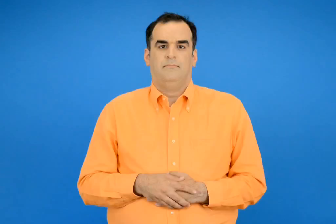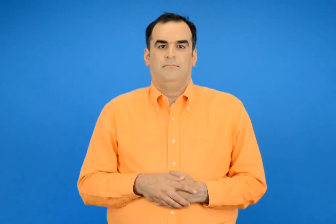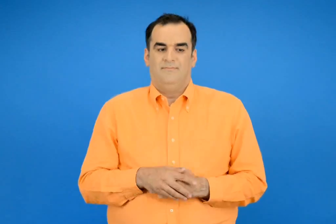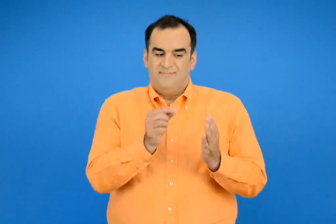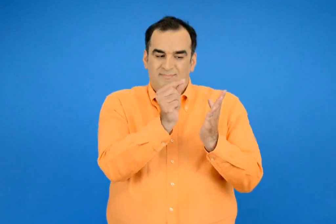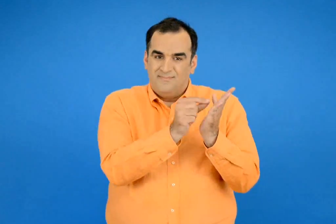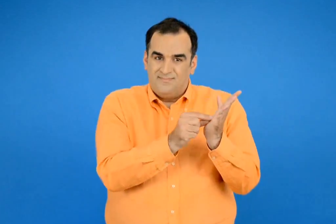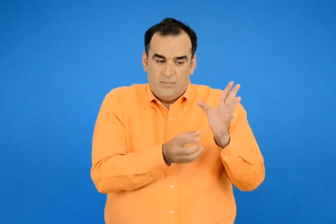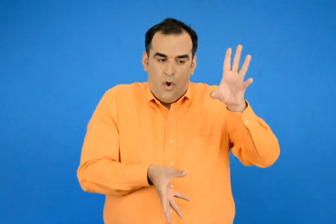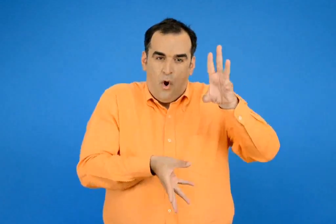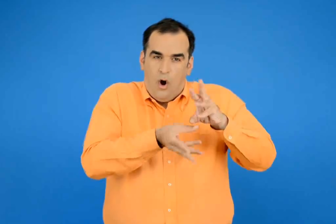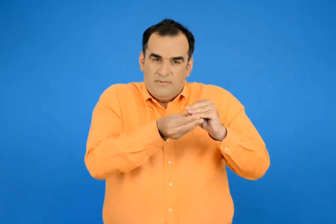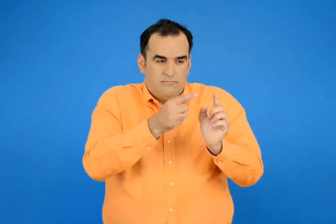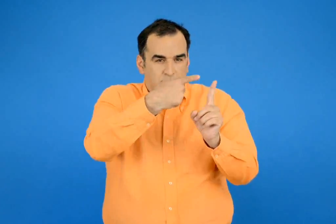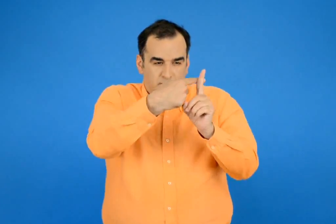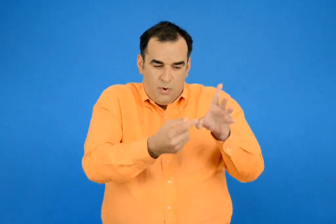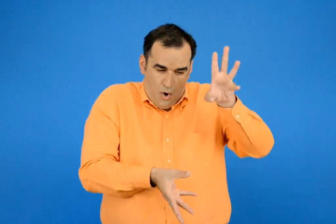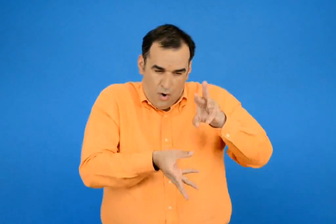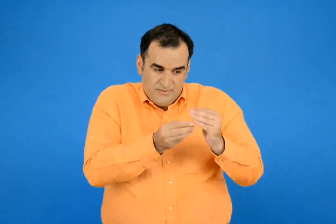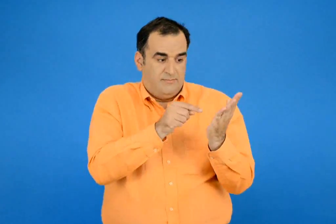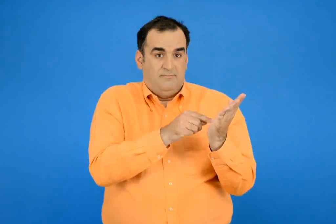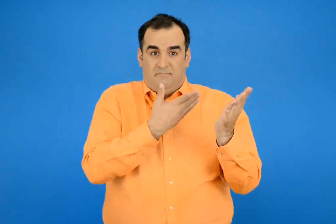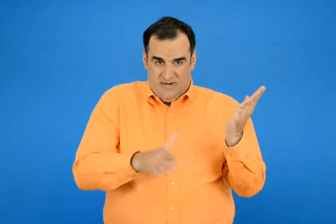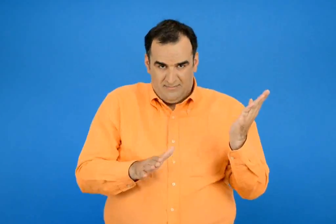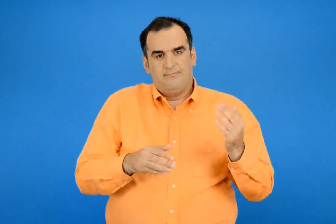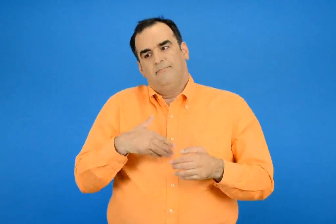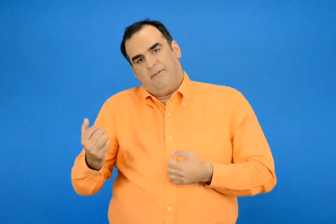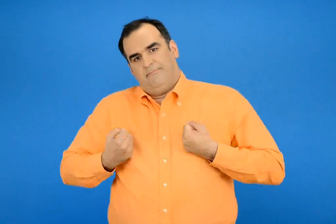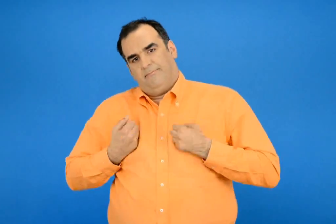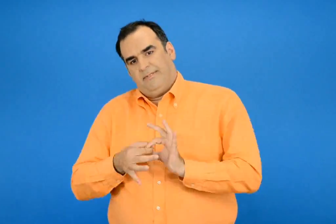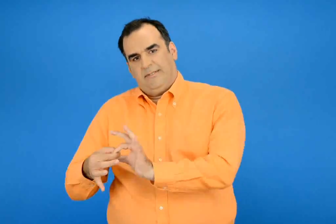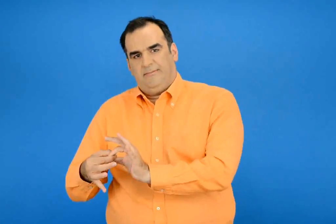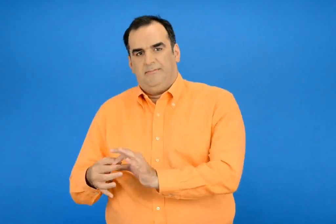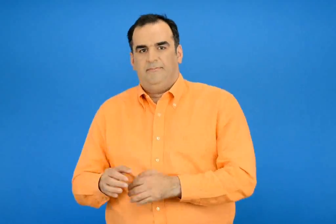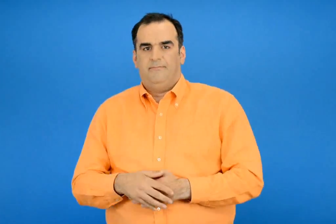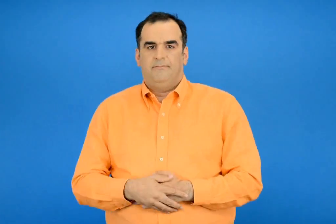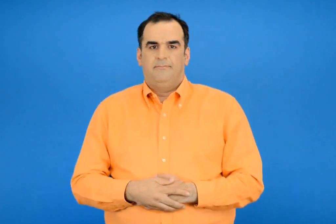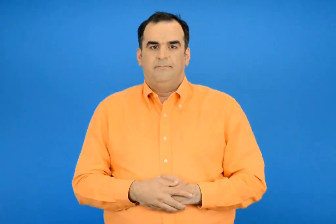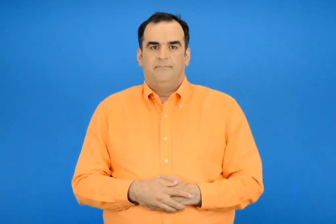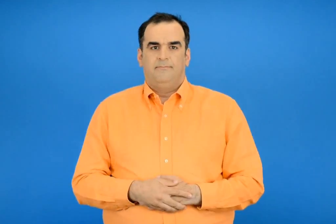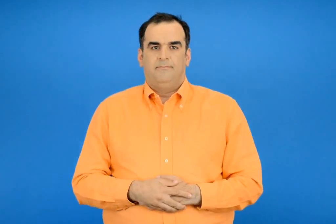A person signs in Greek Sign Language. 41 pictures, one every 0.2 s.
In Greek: στο τέλος προσθέτει όλους τους αριθμούς που έφερε συνεχίζει ο επόμενος παίχτης
